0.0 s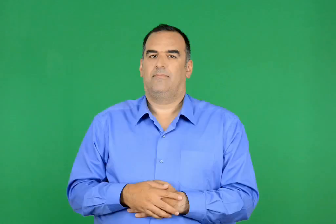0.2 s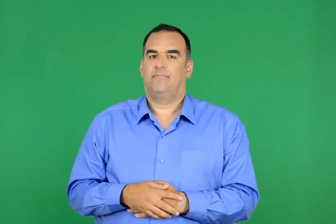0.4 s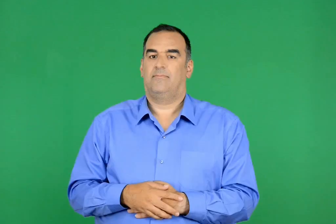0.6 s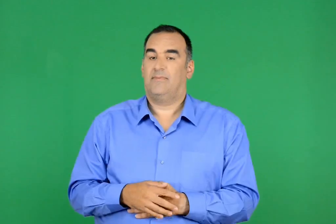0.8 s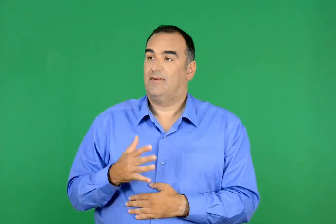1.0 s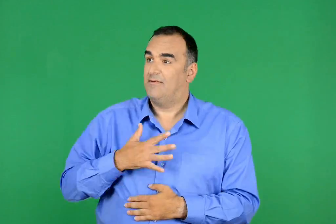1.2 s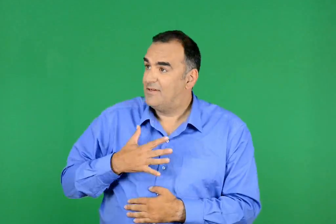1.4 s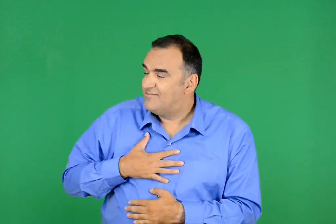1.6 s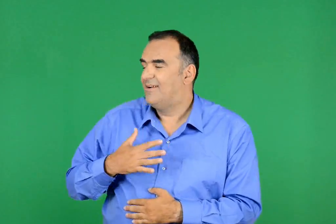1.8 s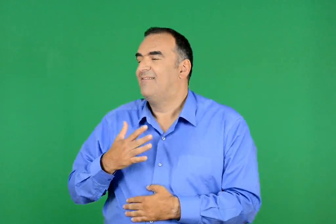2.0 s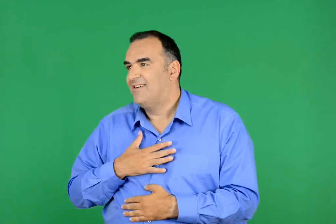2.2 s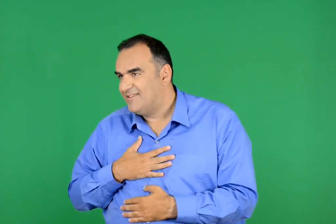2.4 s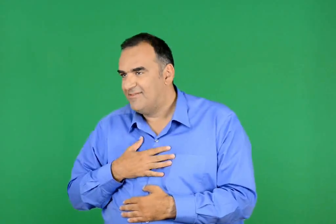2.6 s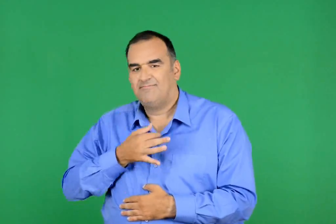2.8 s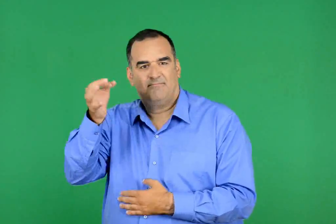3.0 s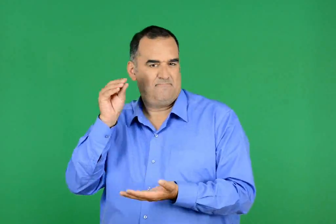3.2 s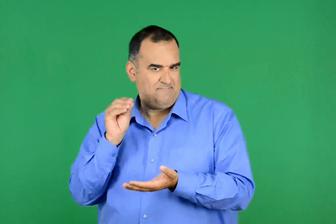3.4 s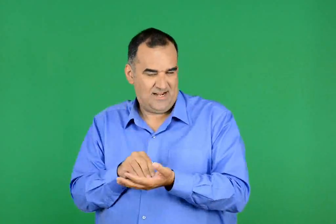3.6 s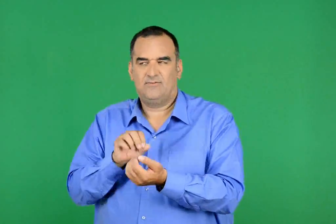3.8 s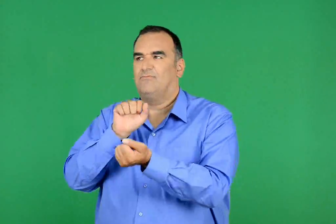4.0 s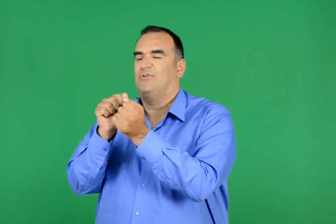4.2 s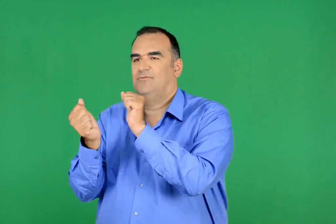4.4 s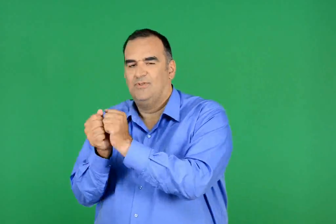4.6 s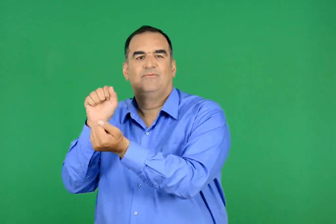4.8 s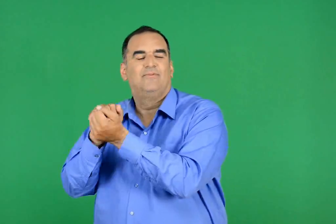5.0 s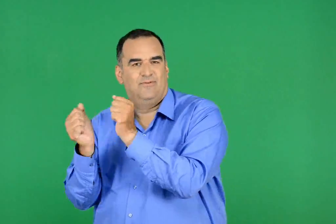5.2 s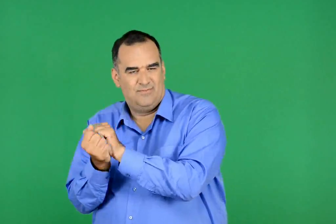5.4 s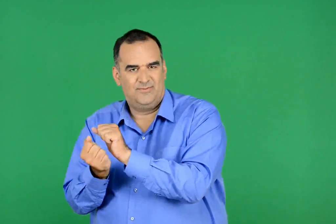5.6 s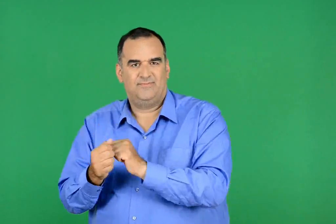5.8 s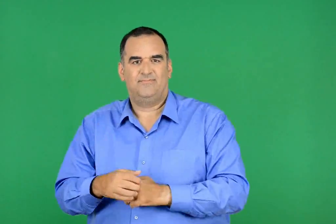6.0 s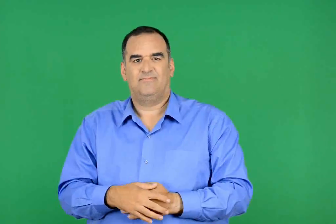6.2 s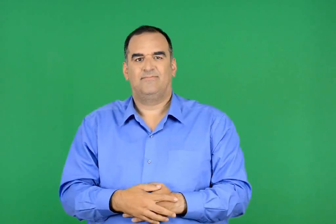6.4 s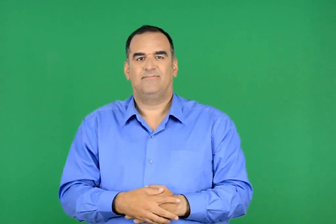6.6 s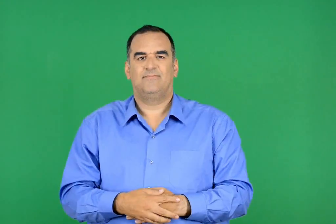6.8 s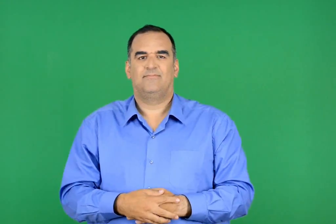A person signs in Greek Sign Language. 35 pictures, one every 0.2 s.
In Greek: σε ευχαριστούμε , είπανε ξανά και τον φίλησαν
